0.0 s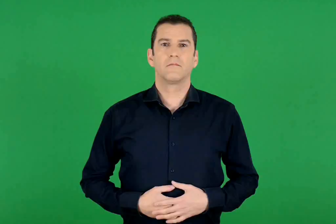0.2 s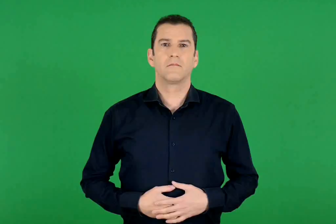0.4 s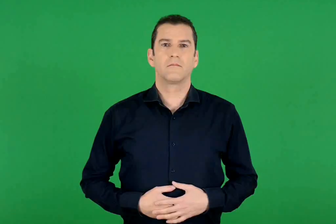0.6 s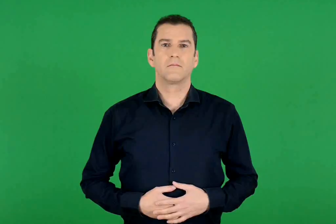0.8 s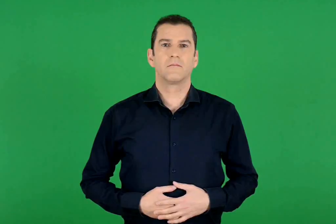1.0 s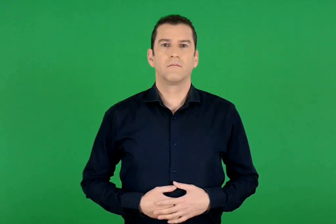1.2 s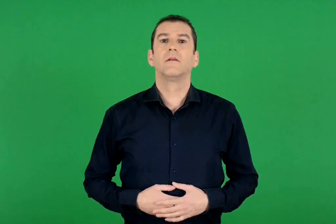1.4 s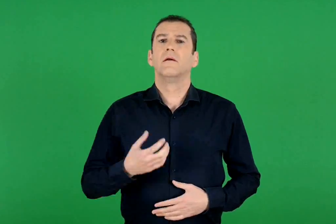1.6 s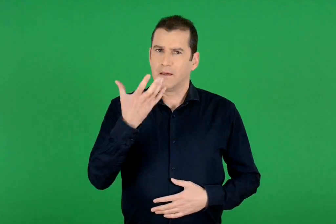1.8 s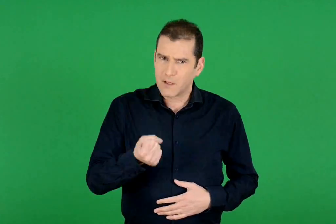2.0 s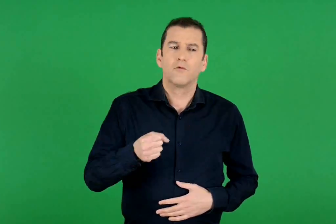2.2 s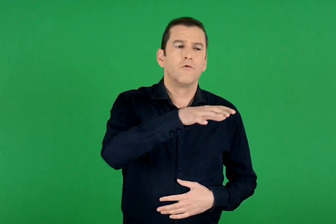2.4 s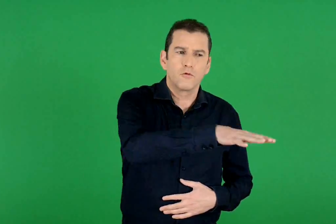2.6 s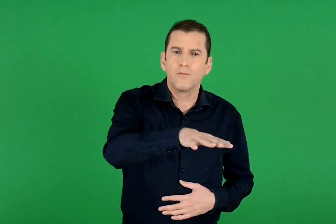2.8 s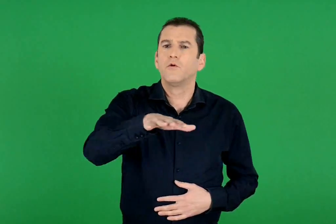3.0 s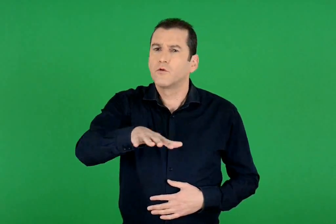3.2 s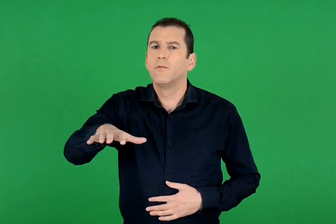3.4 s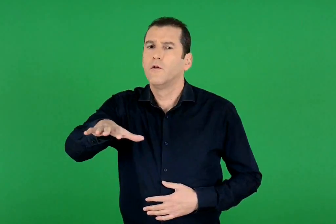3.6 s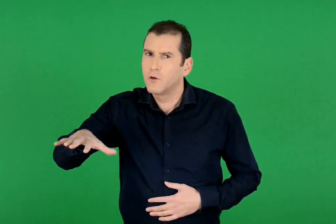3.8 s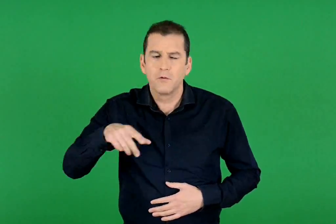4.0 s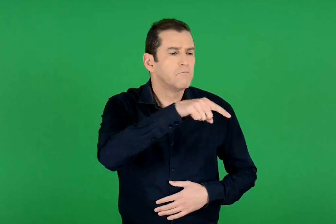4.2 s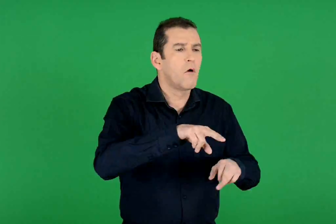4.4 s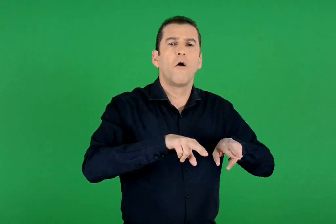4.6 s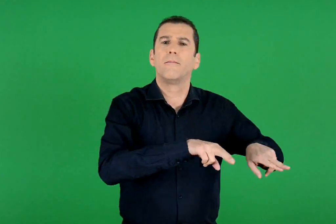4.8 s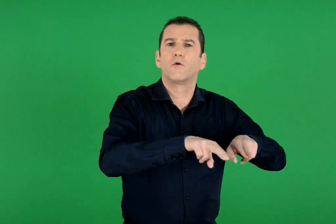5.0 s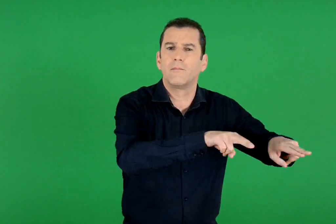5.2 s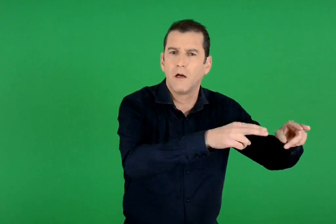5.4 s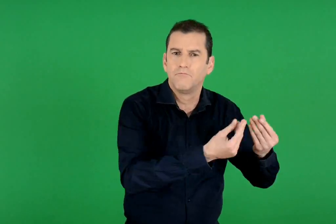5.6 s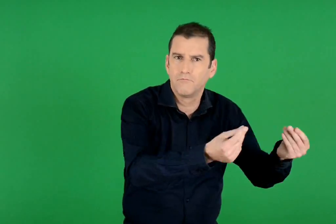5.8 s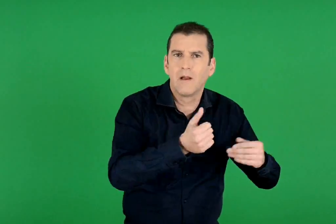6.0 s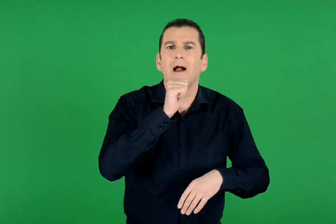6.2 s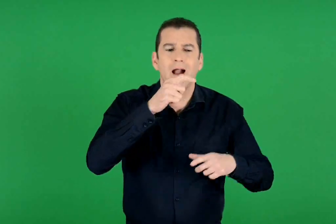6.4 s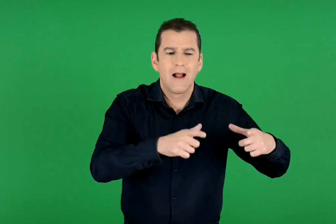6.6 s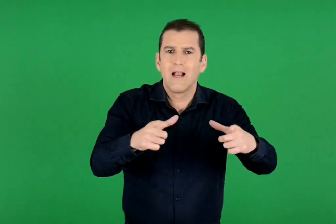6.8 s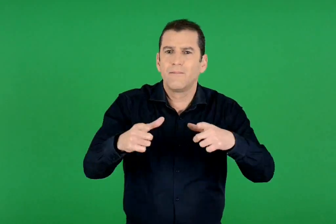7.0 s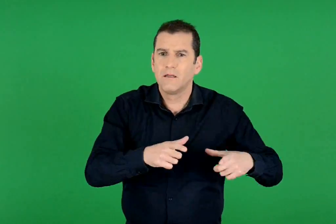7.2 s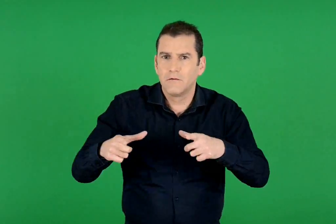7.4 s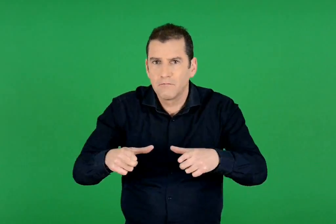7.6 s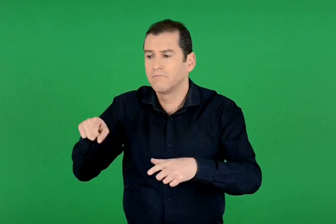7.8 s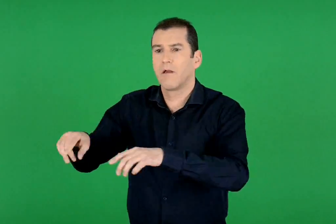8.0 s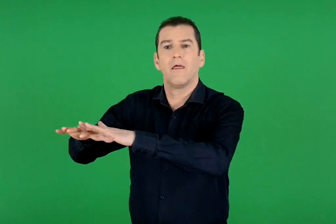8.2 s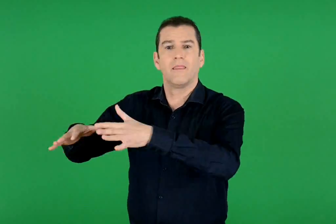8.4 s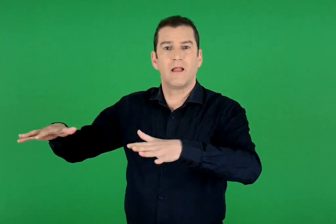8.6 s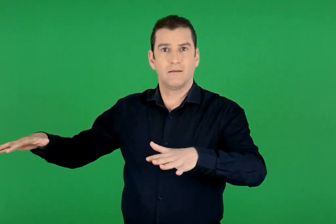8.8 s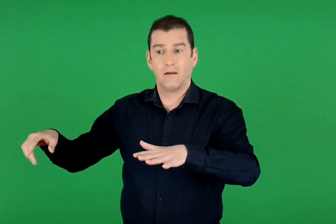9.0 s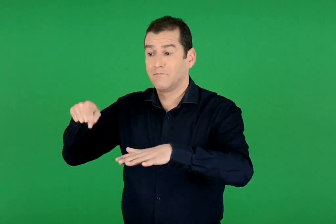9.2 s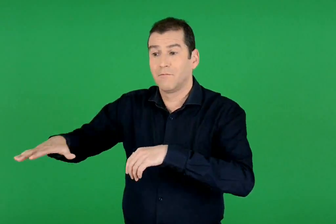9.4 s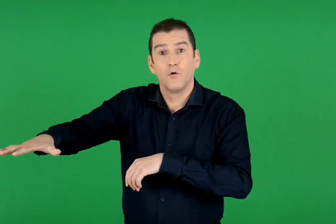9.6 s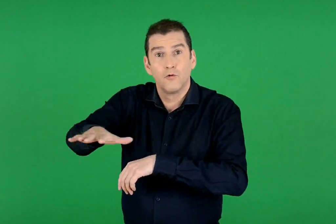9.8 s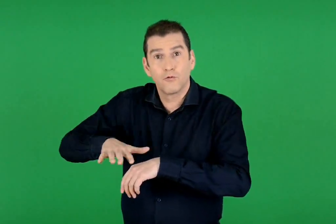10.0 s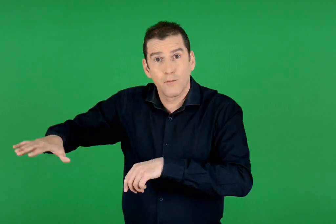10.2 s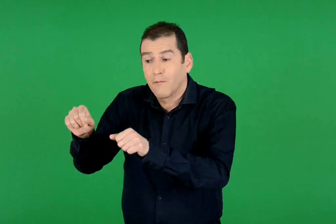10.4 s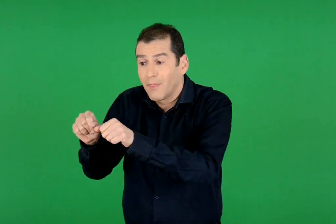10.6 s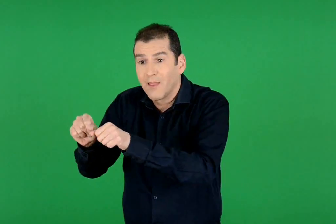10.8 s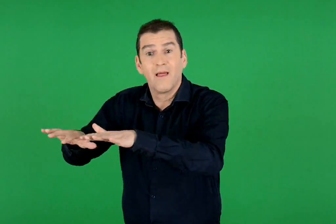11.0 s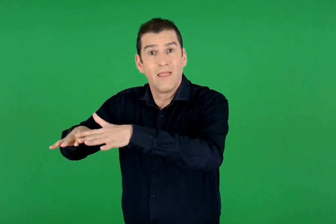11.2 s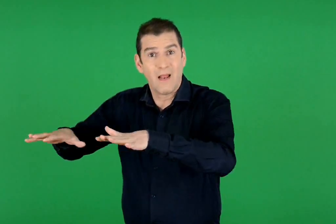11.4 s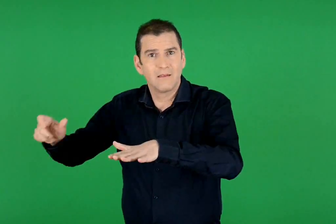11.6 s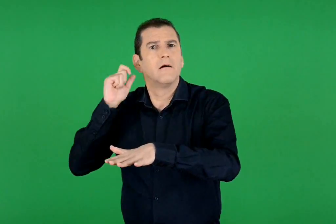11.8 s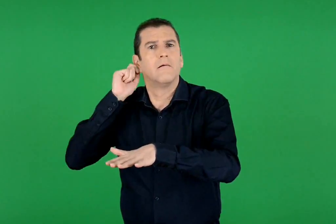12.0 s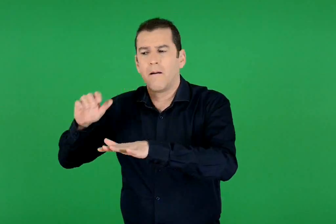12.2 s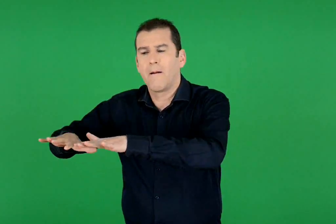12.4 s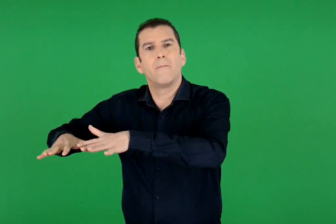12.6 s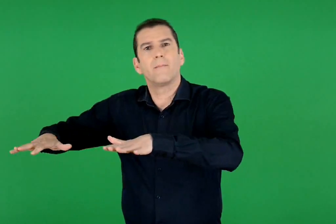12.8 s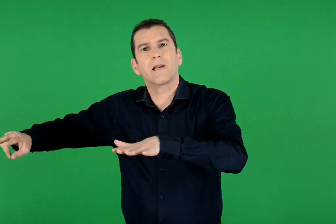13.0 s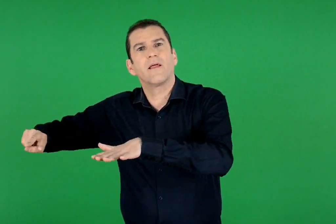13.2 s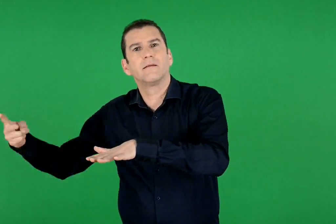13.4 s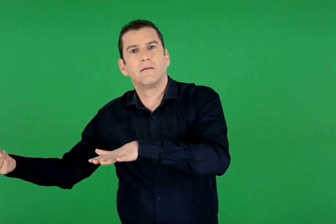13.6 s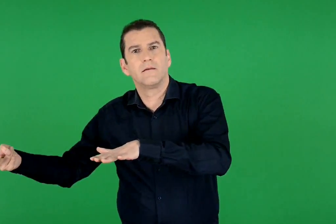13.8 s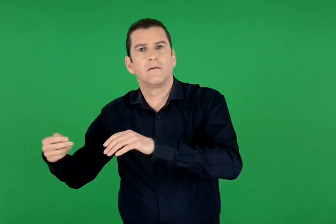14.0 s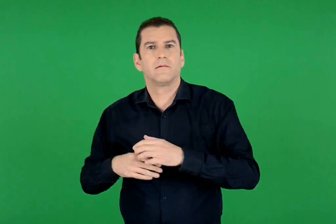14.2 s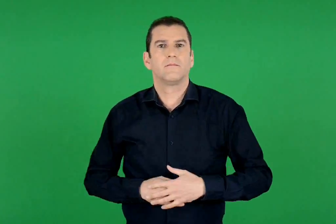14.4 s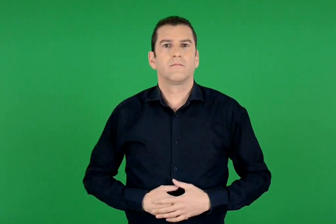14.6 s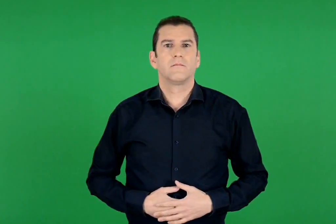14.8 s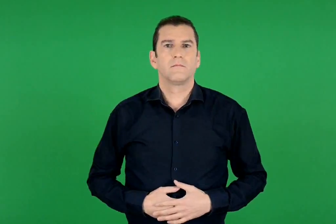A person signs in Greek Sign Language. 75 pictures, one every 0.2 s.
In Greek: υπάρχουν όμως και τόποι που έχουν ποτάμια , λίμνες και θάλασσα. οι τόποι κοντά στη θάλασσα λέγονται παραθαλάσσιοι
